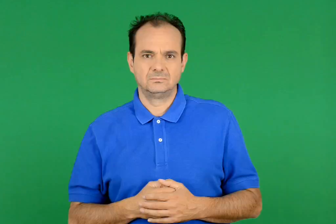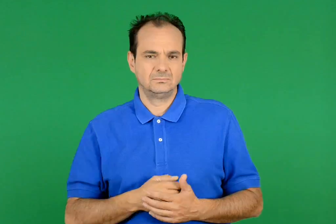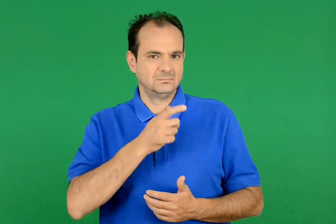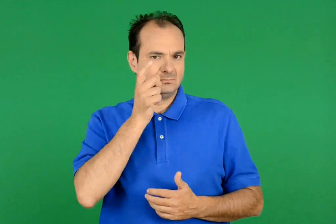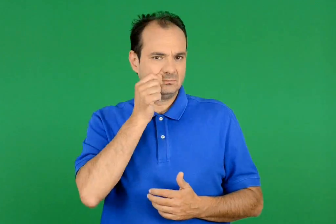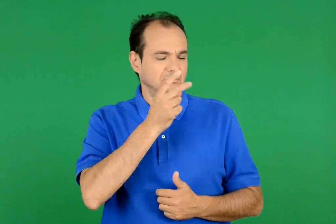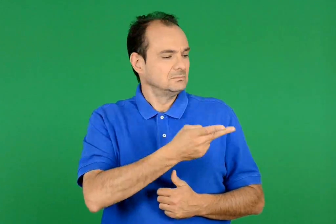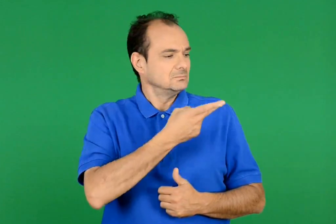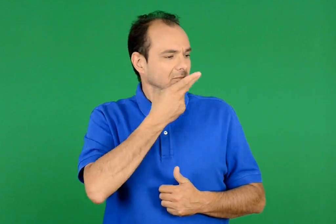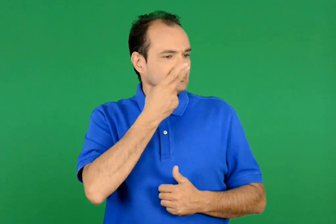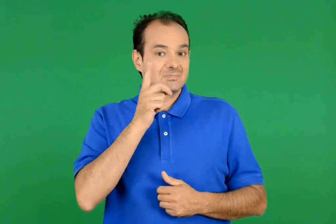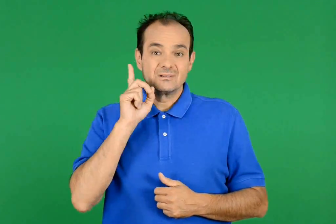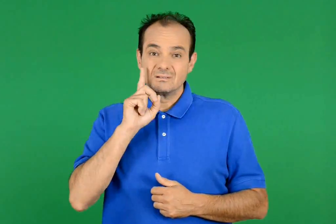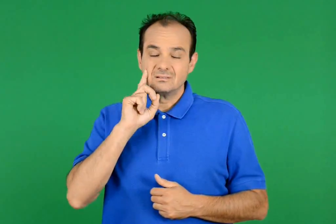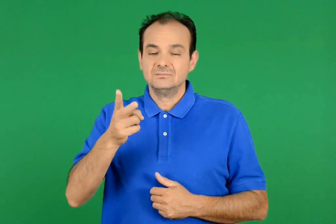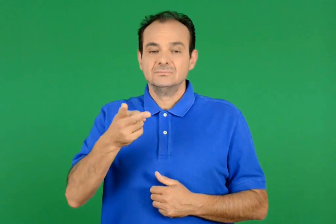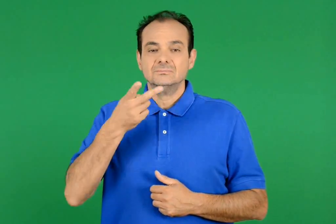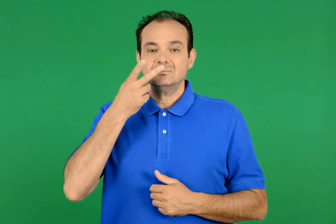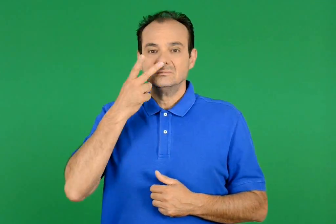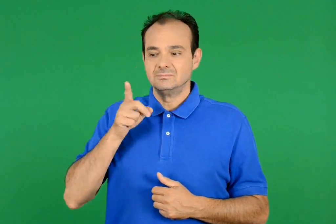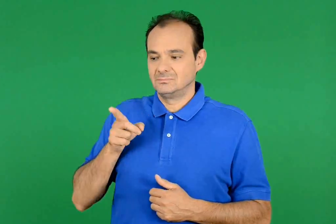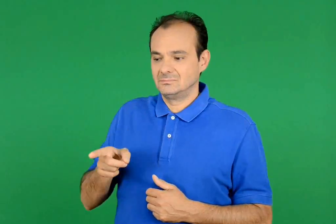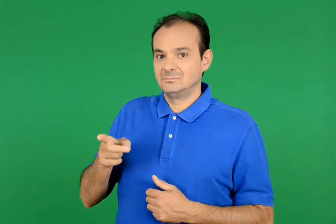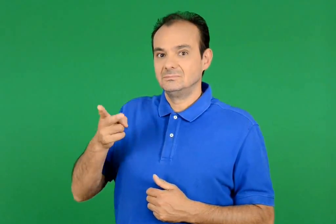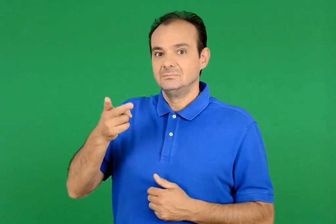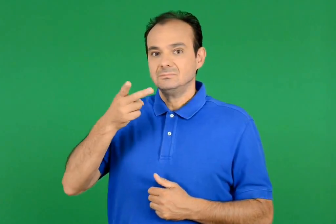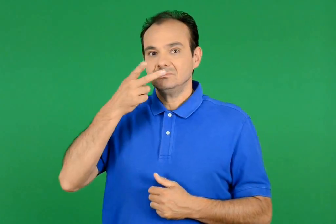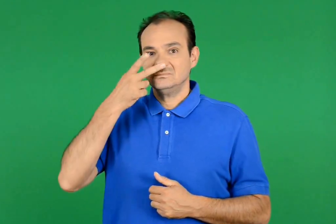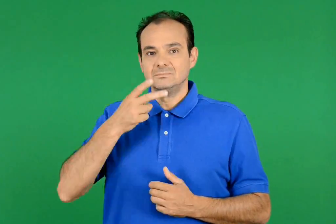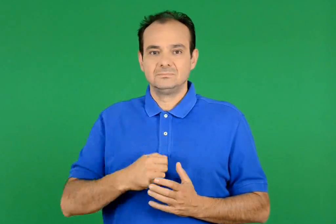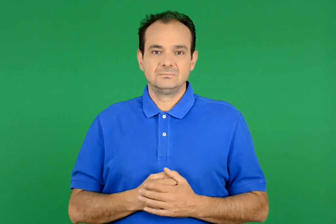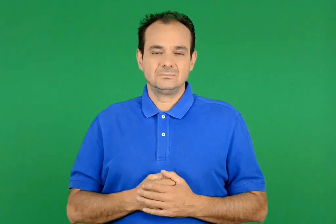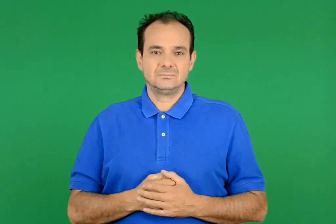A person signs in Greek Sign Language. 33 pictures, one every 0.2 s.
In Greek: ευωδιαστός ή ό
